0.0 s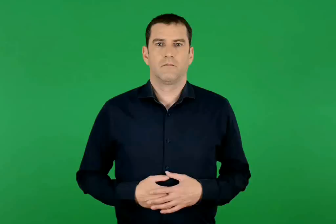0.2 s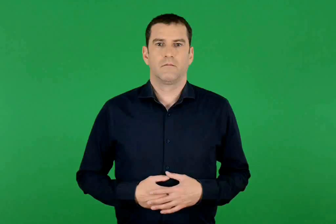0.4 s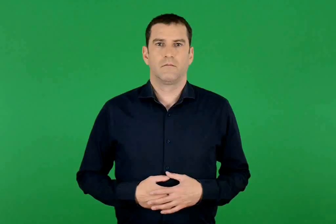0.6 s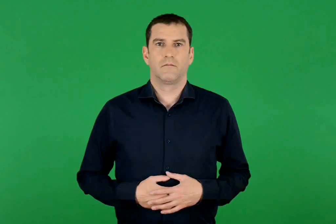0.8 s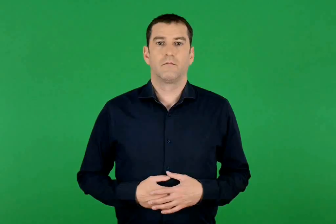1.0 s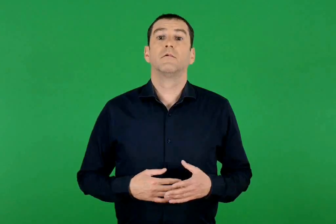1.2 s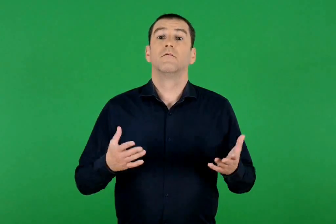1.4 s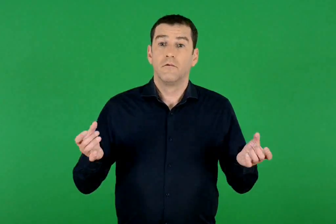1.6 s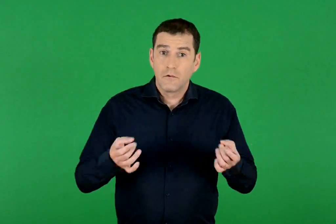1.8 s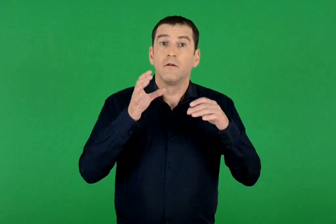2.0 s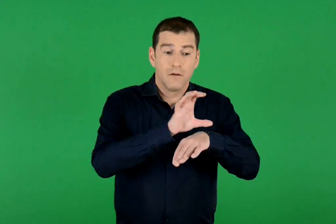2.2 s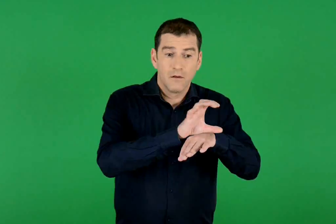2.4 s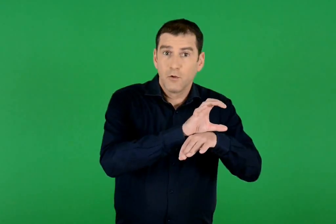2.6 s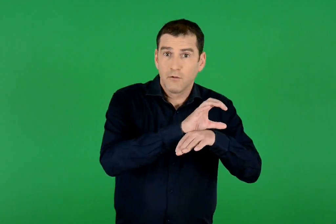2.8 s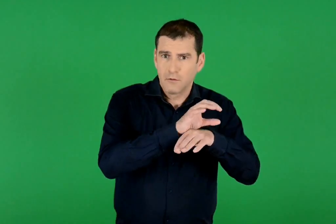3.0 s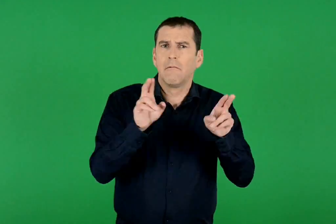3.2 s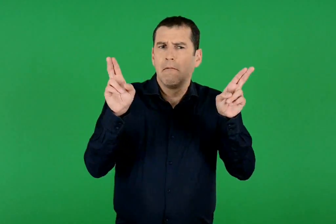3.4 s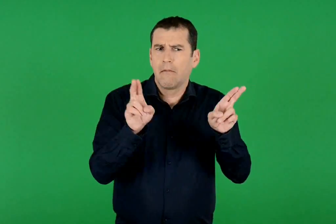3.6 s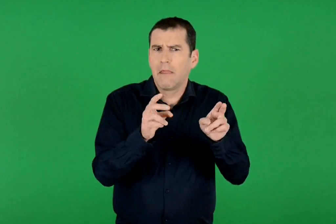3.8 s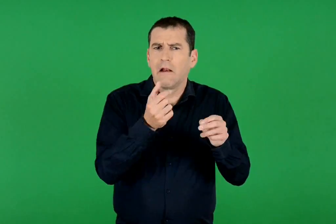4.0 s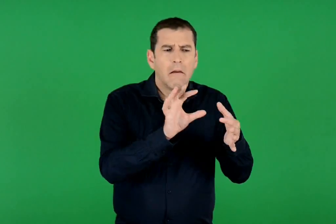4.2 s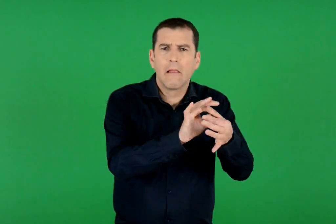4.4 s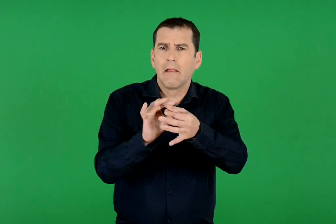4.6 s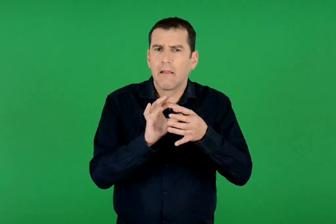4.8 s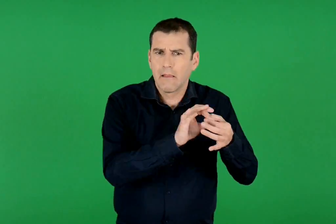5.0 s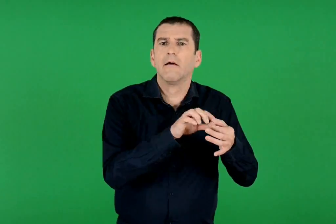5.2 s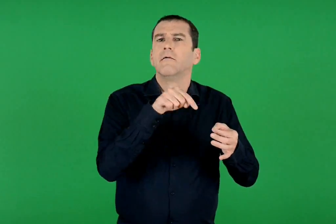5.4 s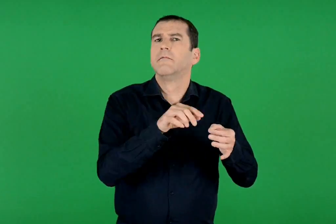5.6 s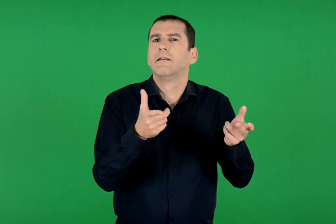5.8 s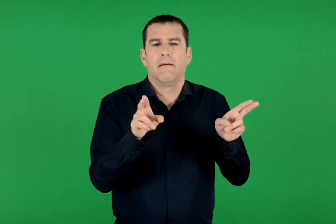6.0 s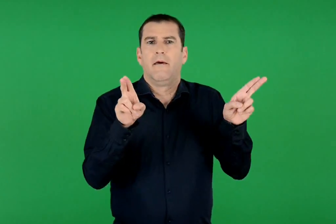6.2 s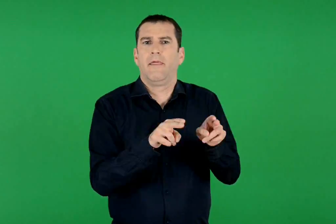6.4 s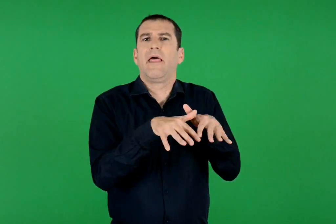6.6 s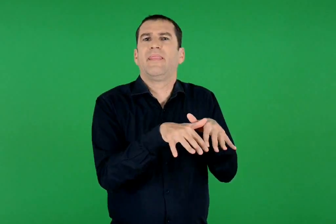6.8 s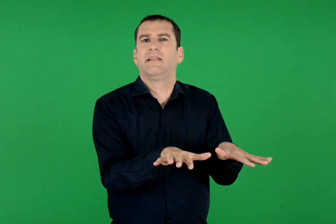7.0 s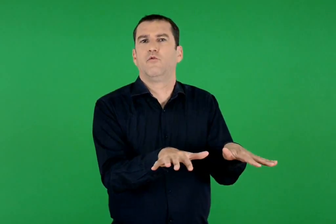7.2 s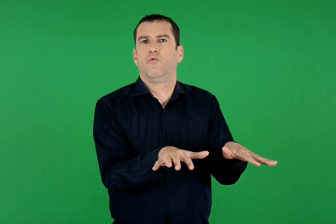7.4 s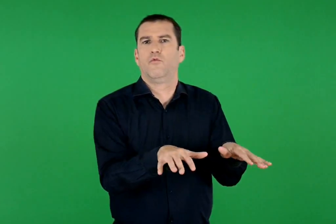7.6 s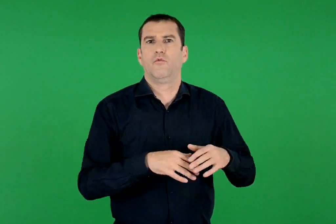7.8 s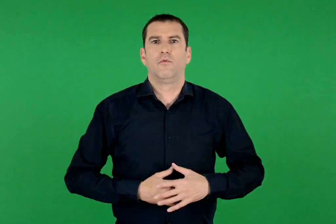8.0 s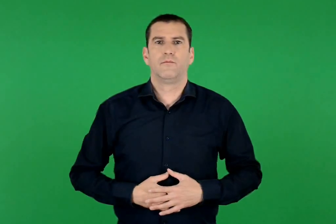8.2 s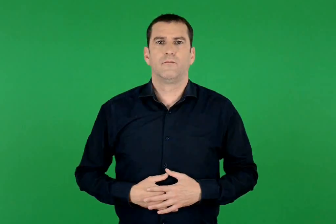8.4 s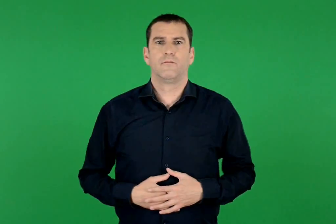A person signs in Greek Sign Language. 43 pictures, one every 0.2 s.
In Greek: όταν συνδέονται λιγότεροι ηλεκτρονικοί υπολογιστές , τότε σχηματίζεται ένα μικρότερο δίκτυο
